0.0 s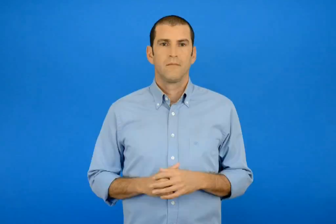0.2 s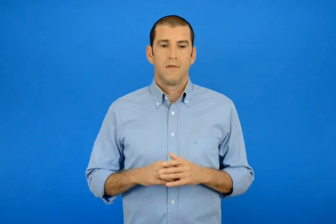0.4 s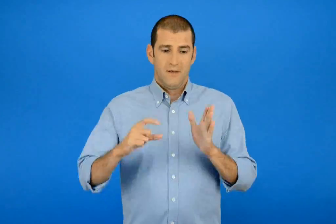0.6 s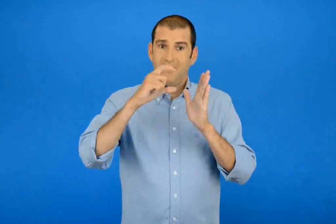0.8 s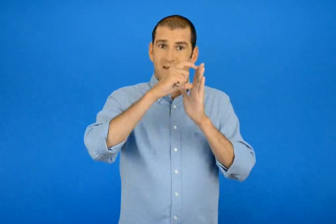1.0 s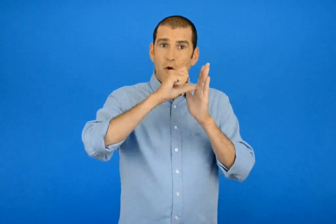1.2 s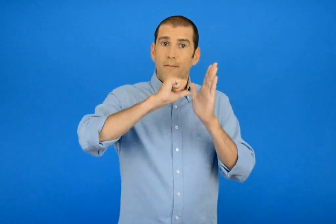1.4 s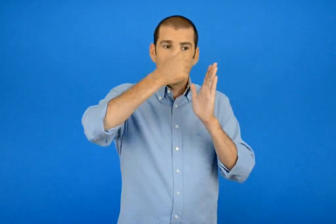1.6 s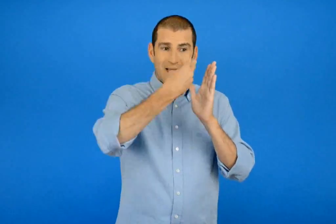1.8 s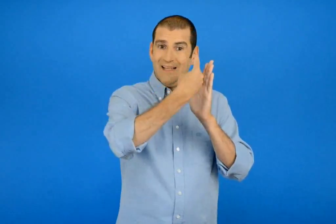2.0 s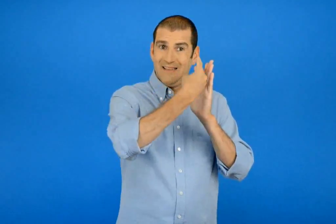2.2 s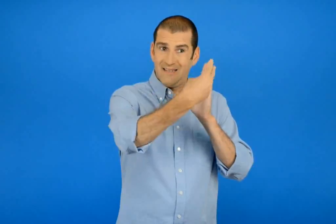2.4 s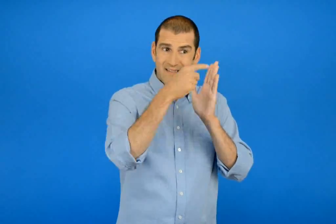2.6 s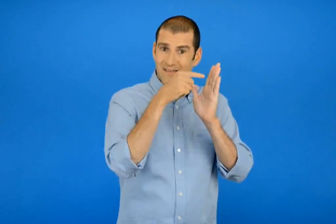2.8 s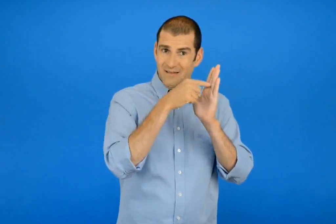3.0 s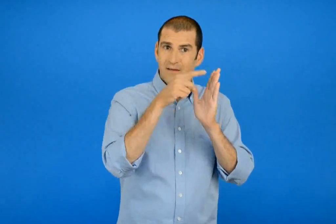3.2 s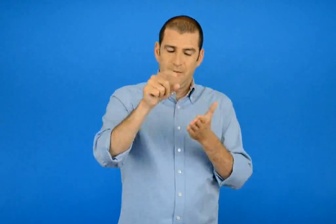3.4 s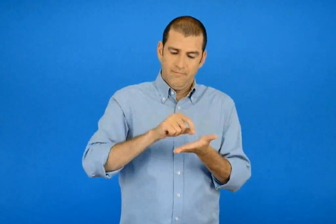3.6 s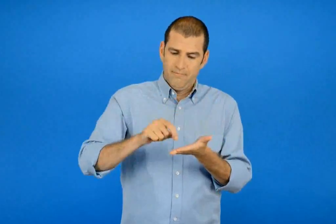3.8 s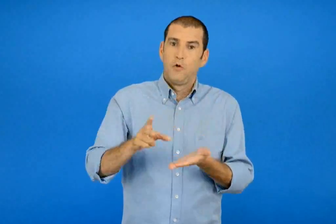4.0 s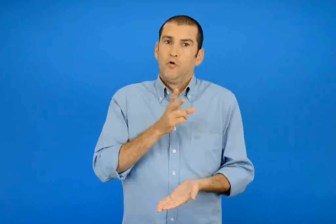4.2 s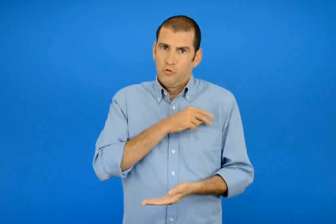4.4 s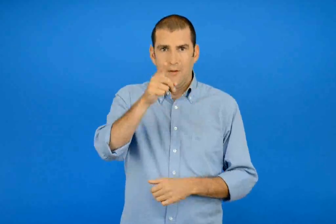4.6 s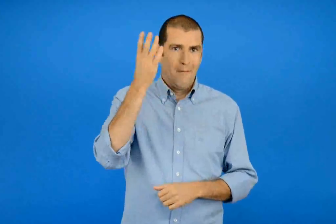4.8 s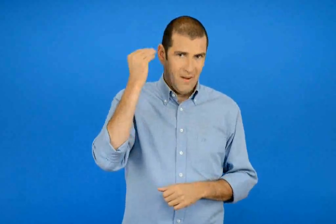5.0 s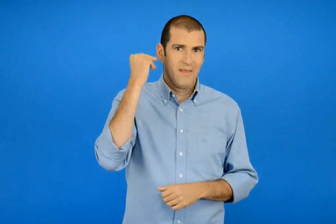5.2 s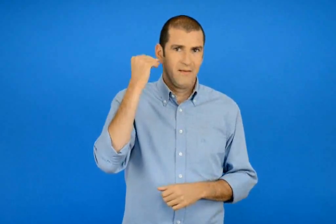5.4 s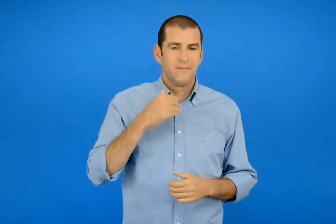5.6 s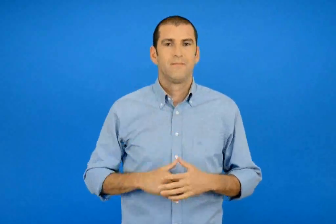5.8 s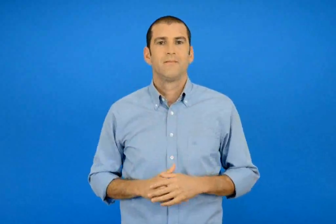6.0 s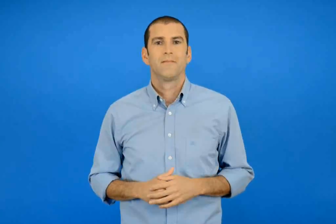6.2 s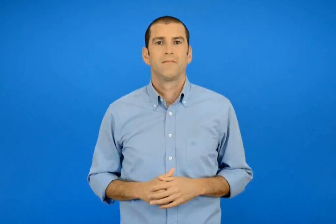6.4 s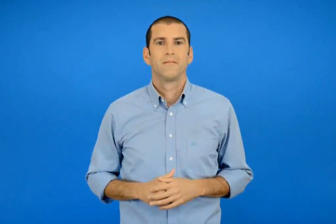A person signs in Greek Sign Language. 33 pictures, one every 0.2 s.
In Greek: μαθέ να γράφεις σωστά τους τρεις πρώτους στίχους
